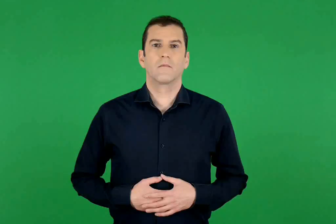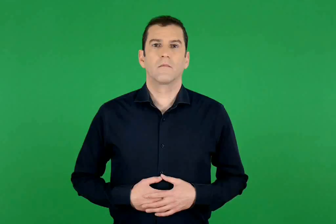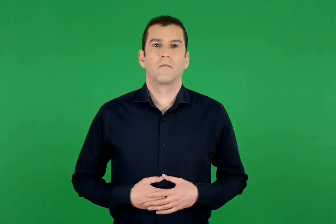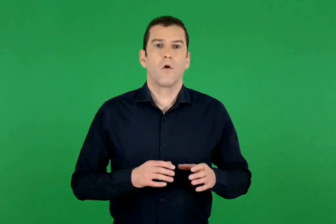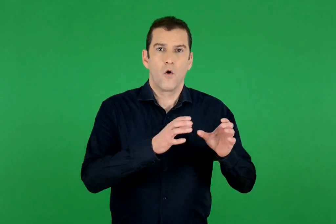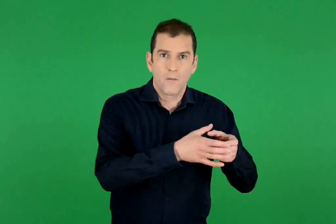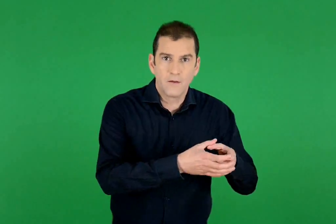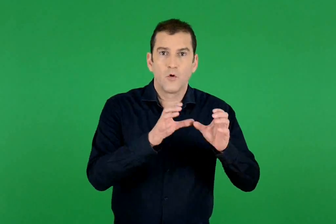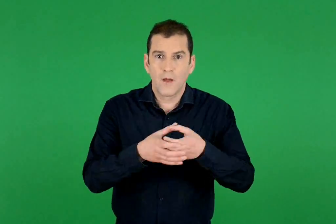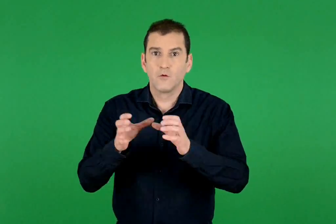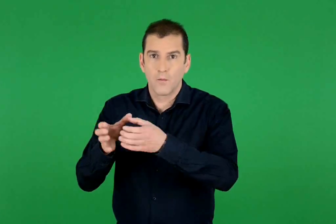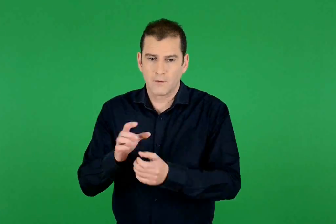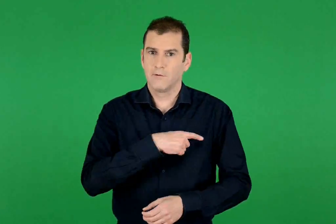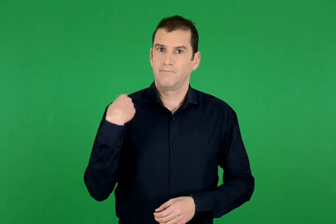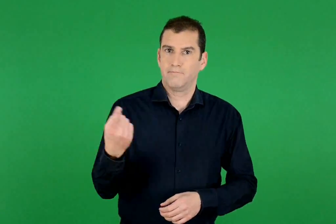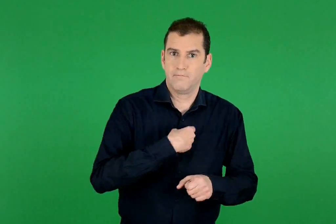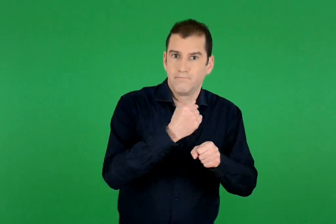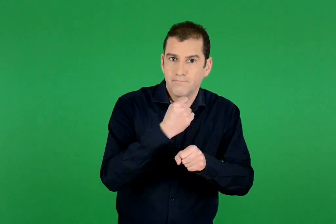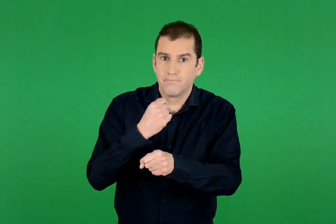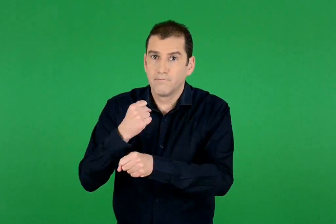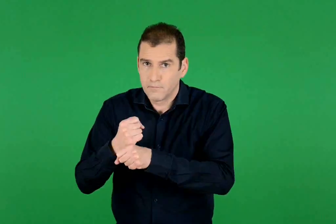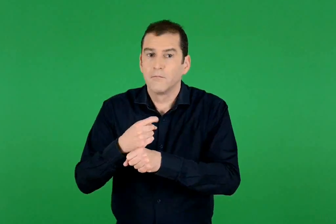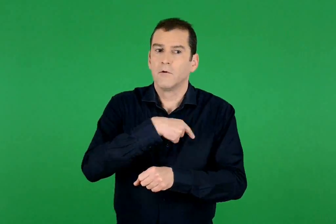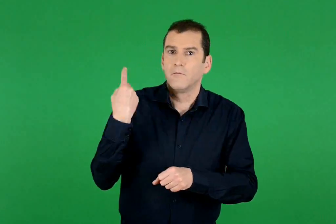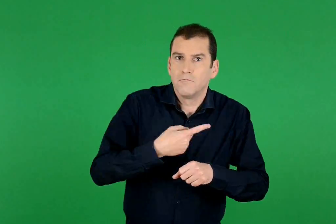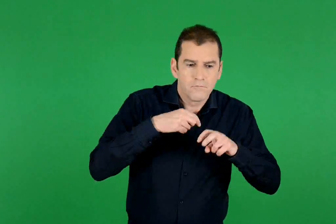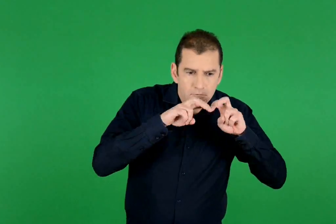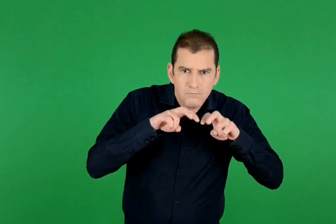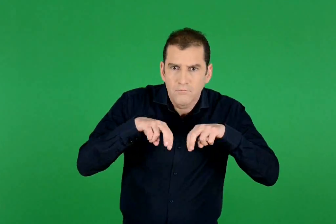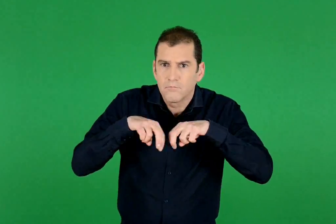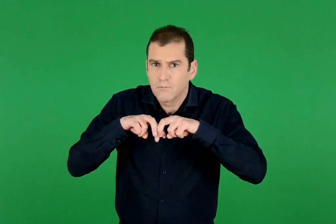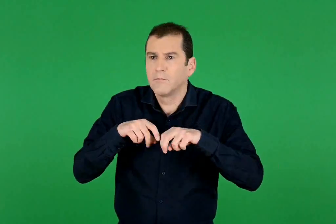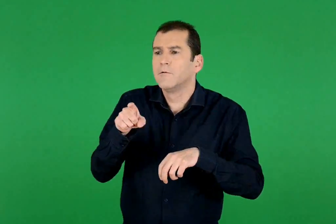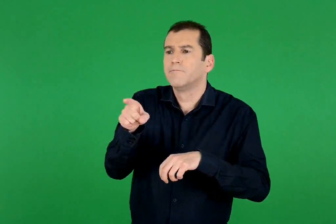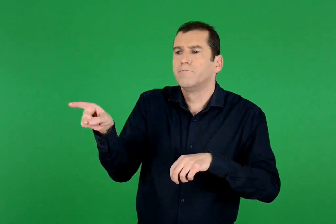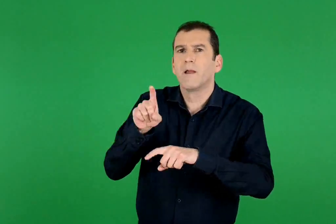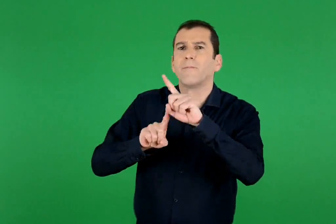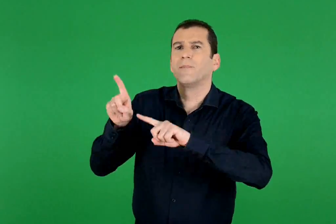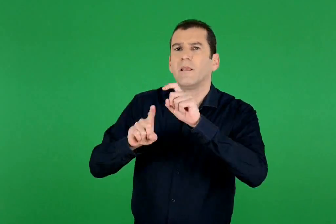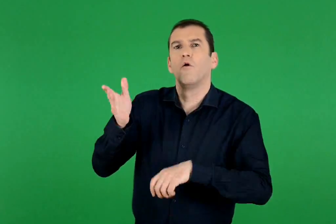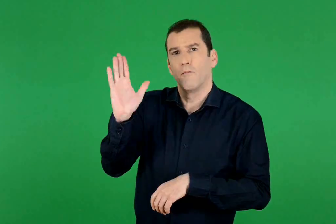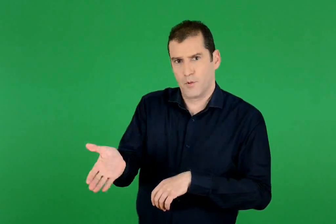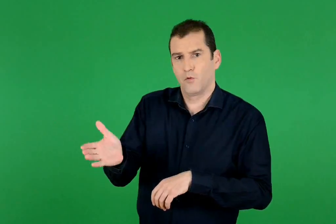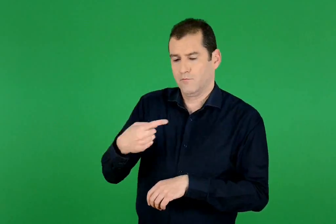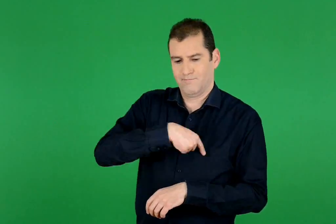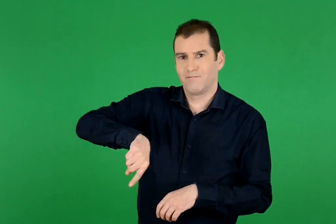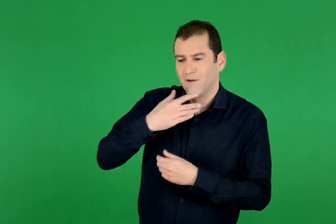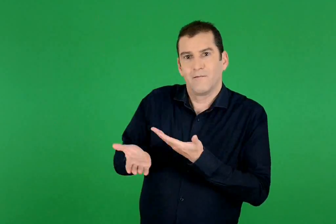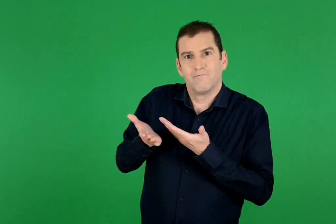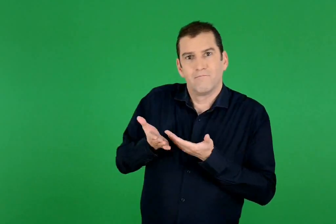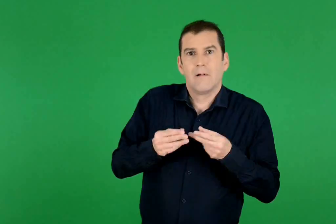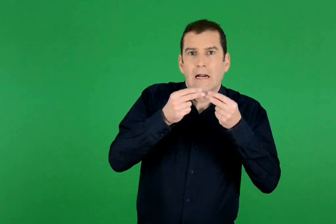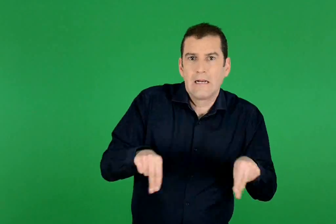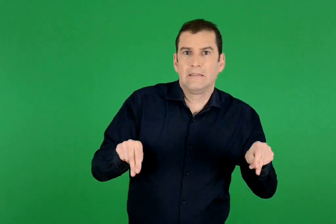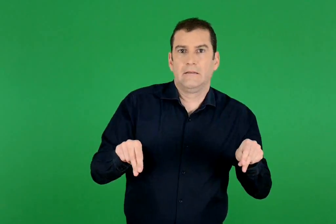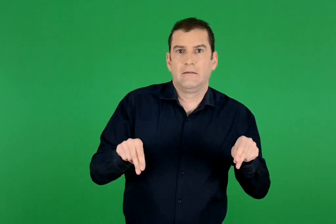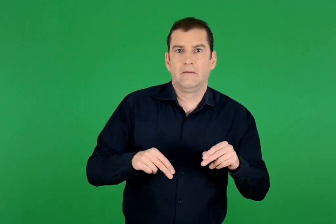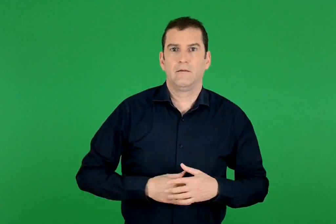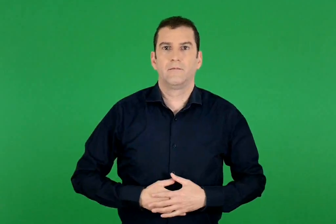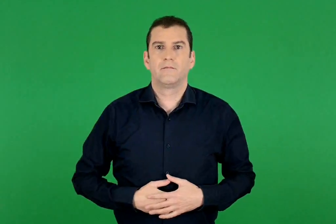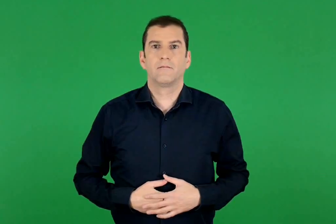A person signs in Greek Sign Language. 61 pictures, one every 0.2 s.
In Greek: εργαζόμαστε σε ομάδες και ερευνούμε ποιοι μπορούν να μας βοηθήσουν να το λύσουμε
